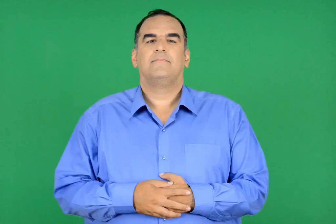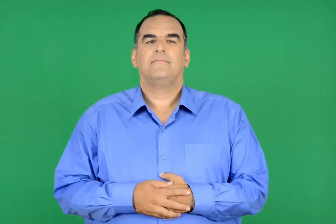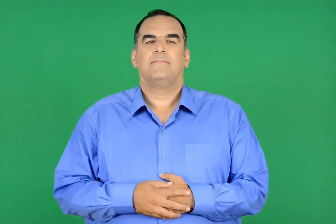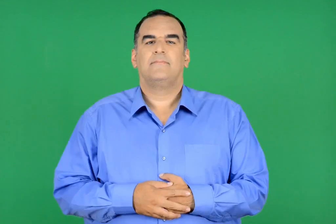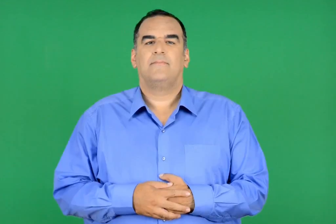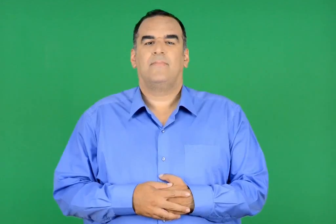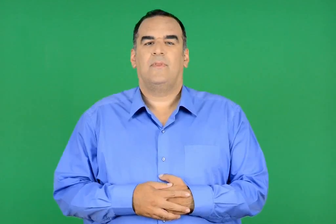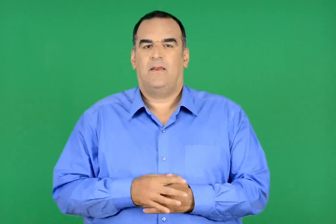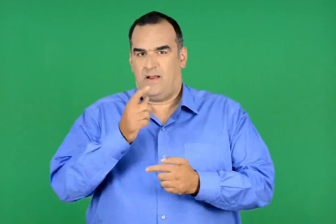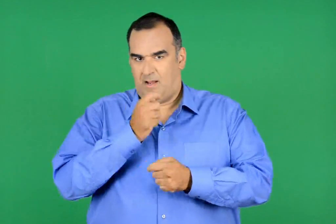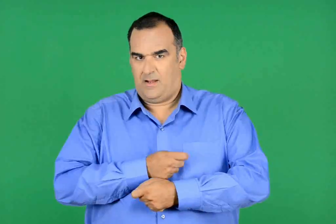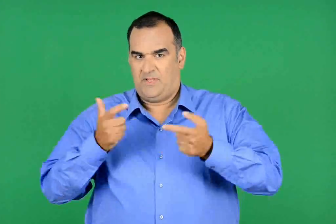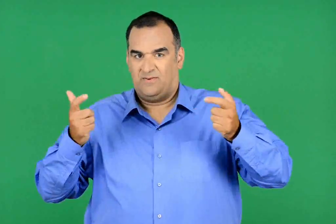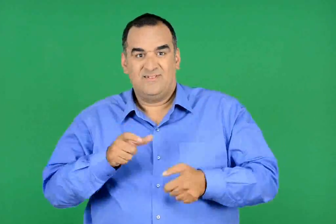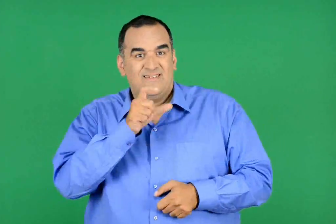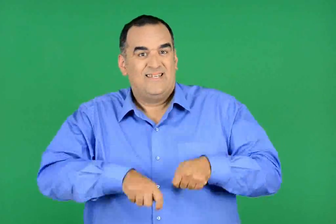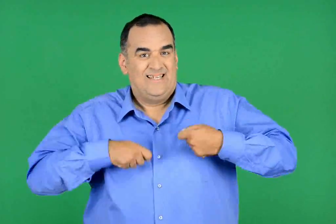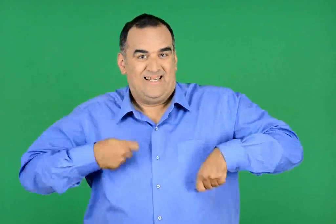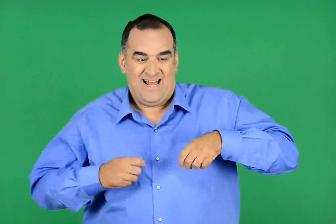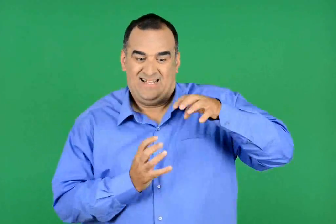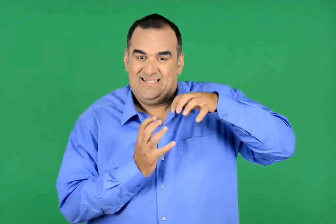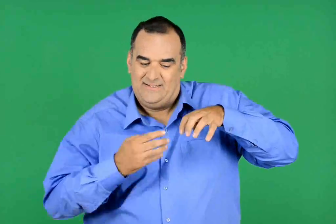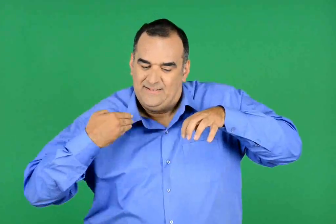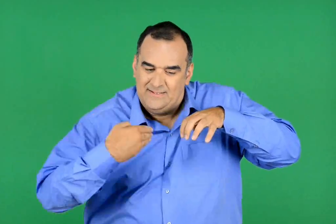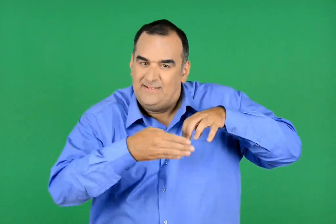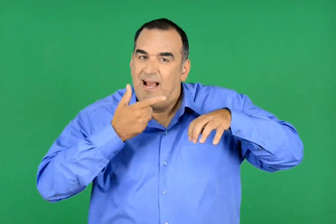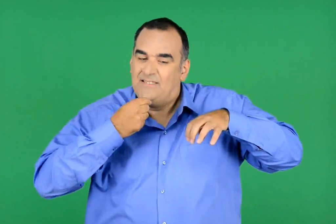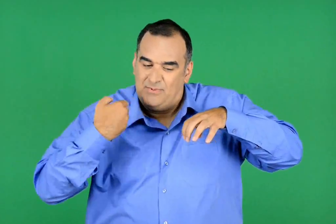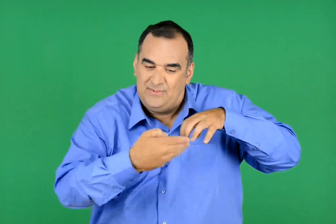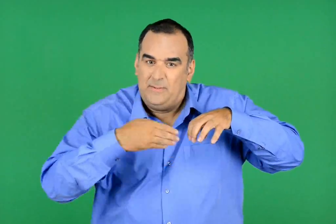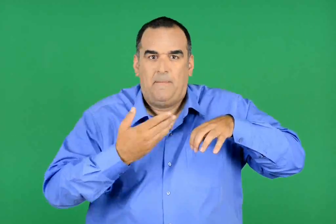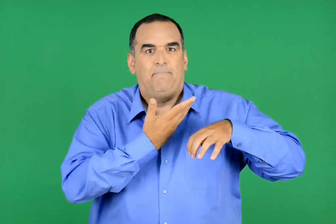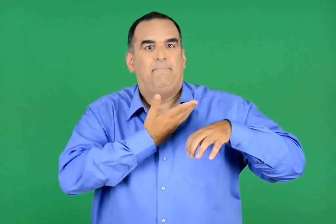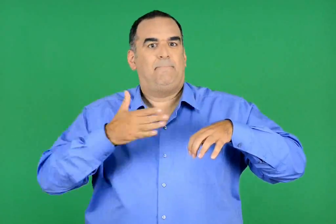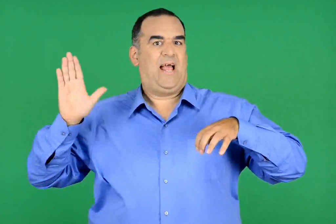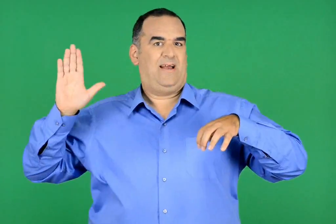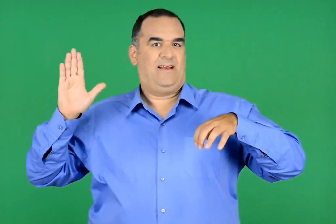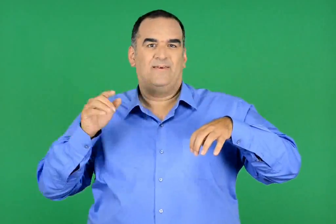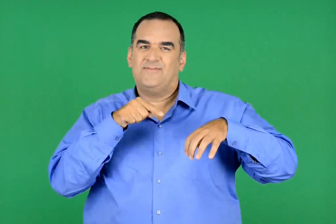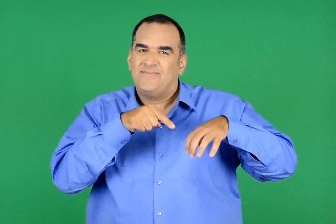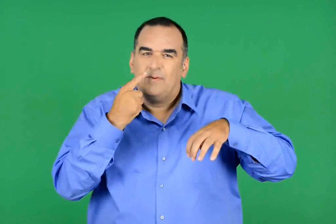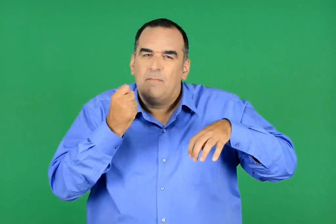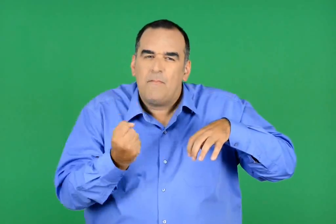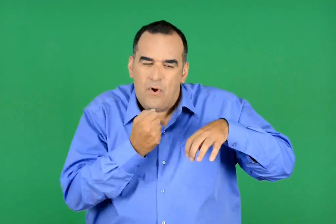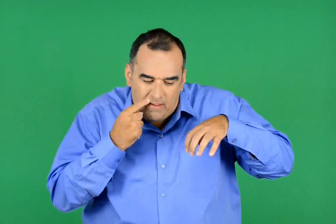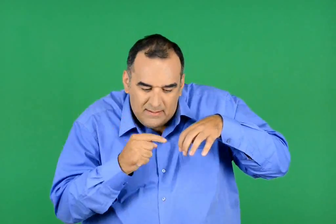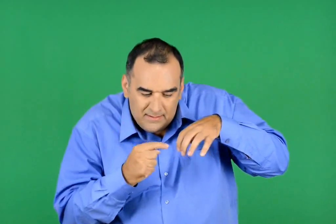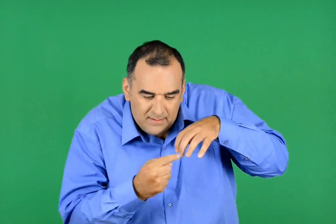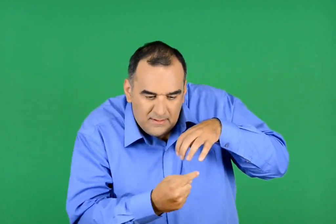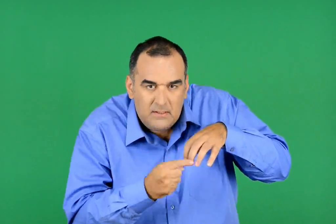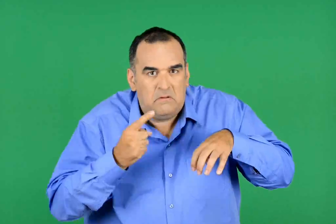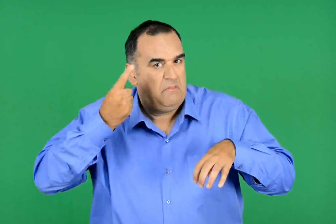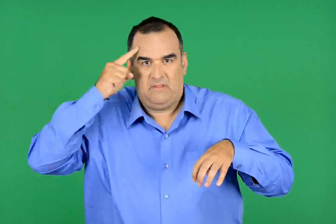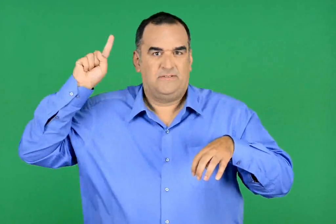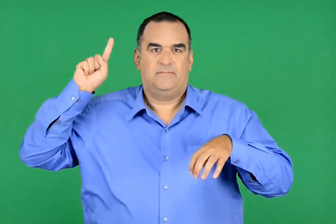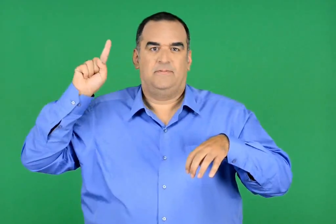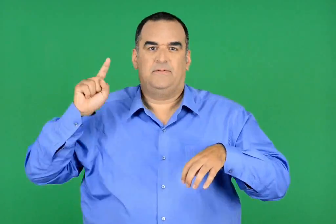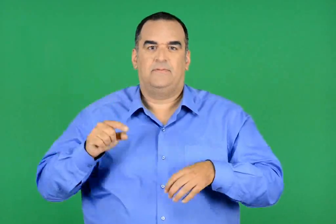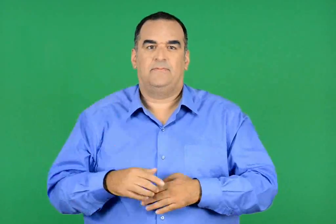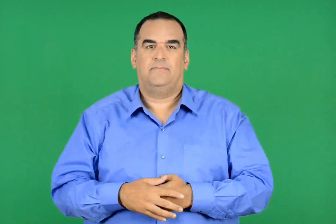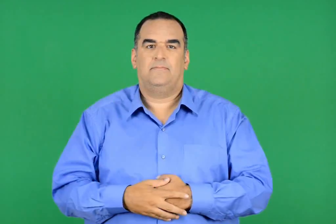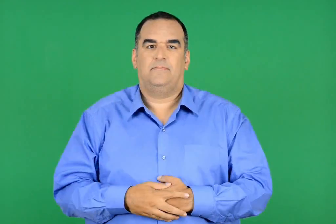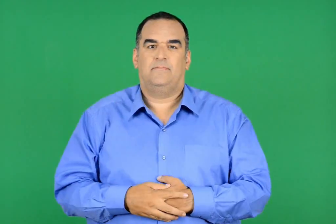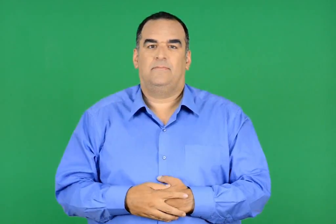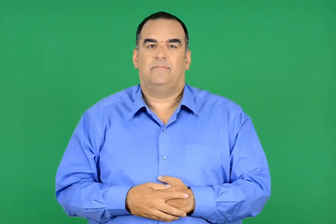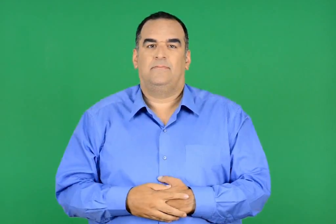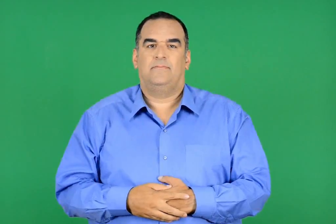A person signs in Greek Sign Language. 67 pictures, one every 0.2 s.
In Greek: επιτέλους , κατάφεραν να αλείψουν µε τον ασβέστη όλα σχεδόν τα δόντια του γκρινιάρη , γιατί , ούτε ο ίδιος δεν ήξερε καλά ποιο ήταν εκείνο που του πονούσε
